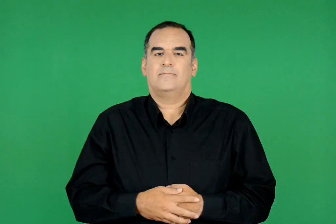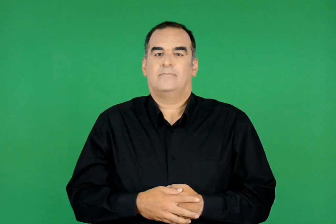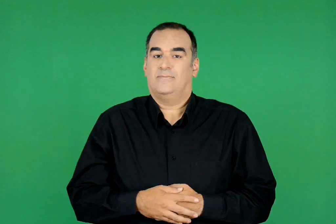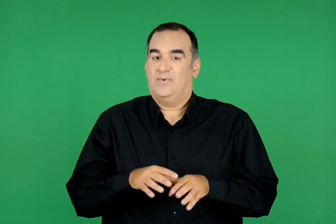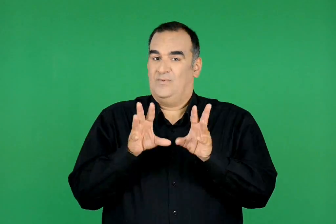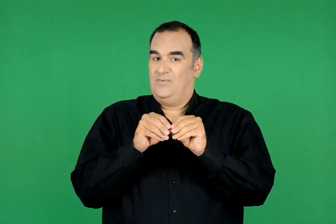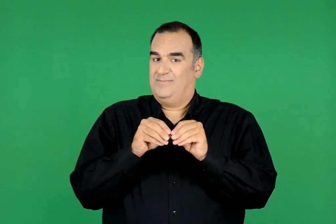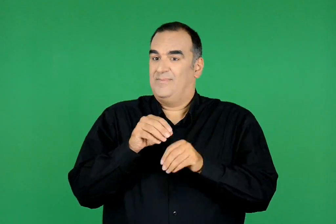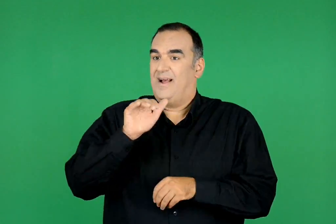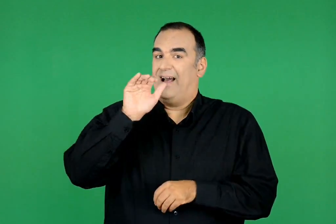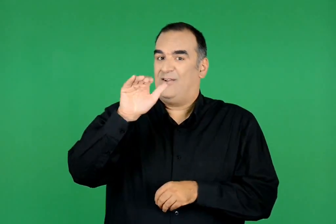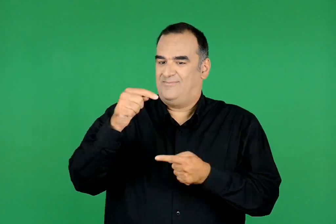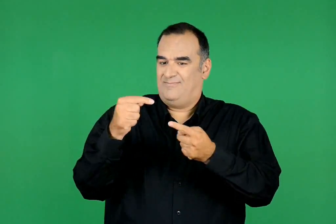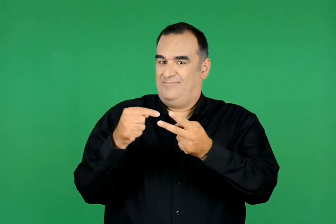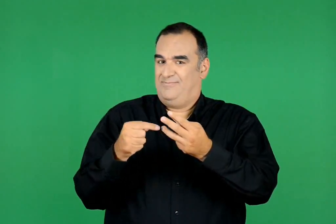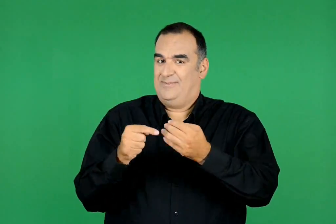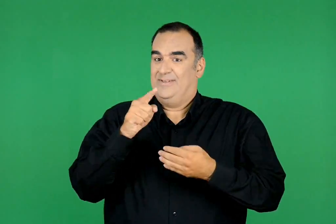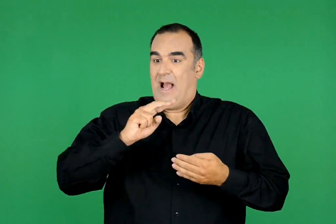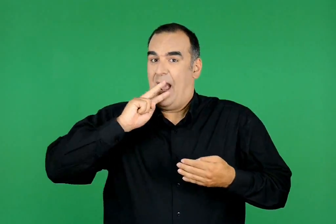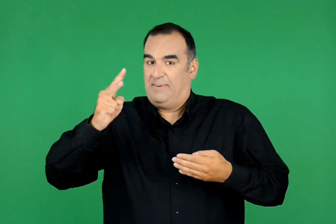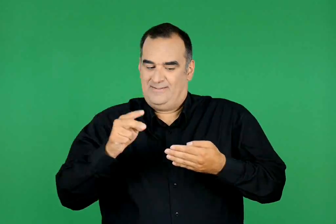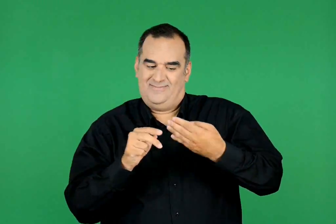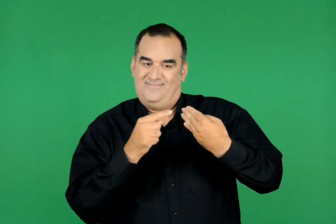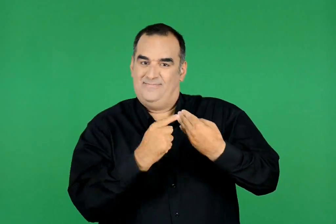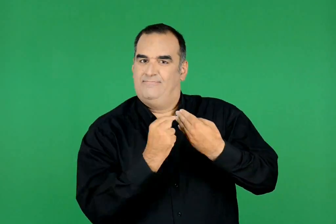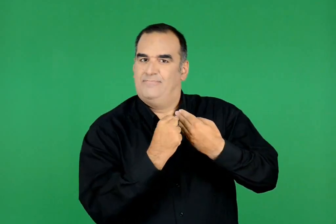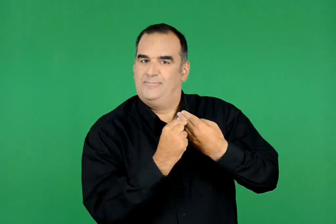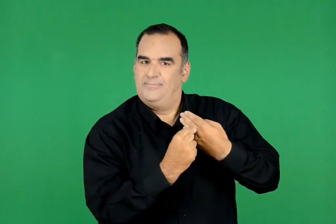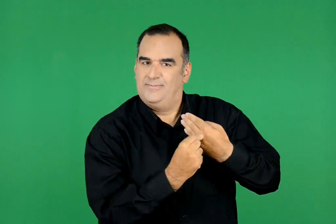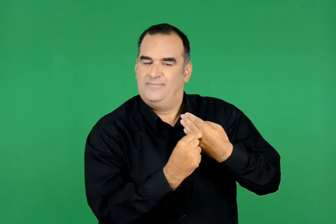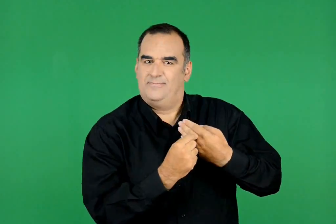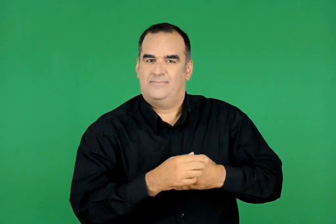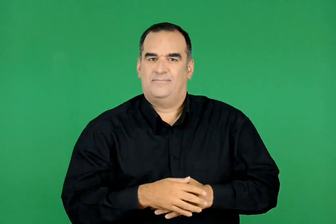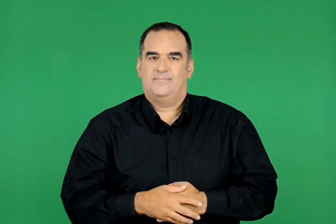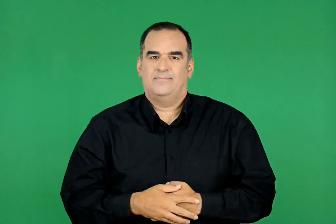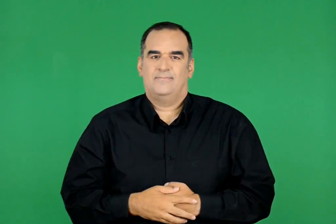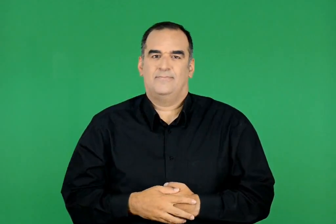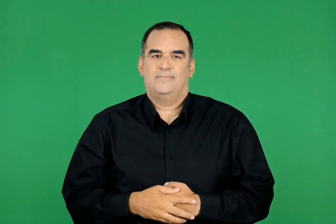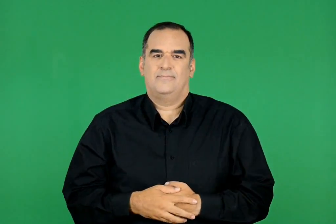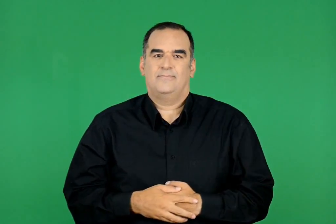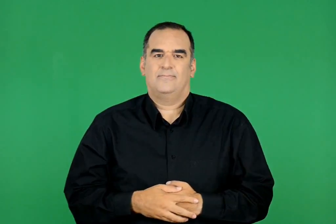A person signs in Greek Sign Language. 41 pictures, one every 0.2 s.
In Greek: από την άλλη πλευρά γράψε την απάντησή σου στις παρακάτω ερωτήσεις
